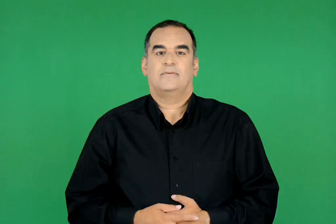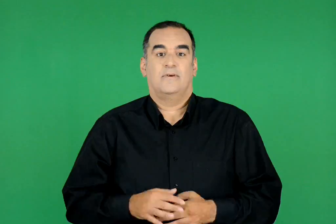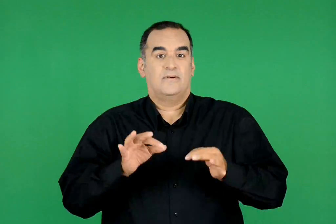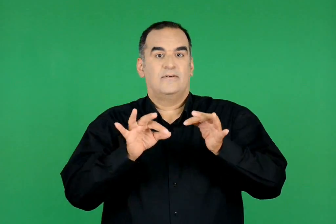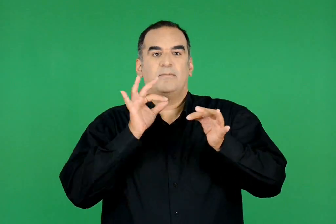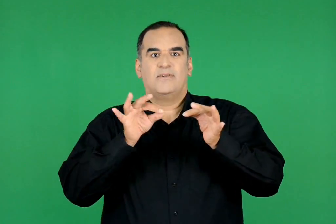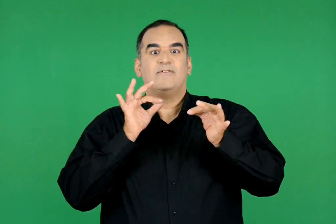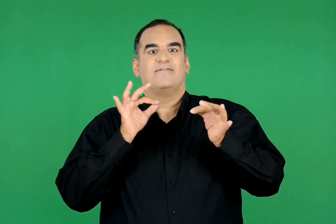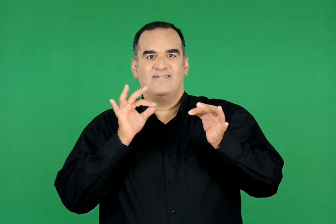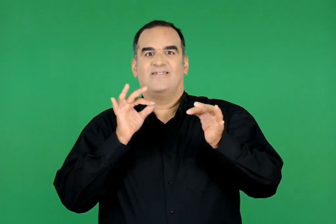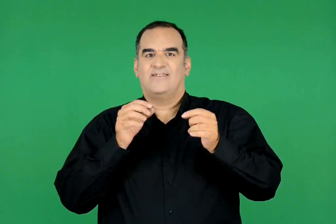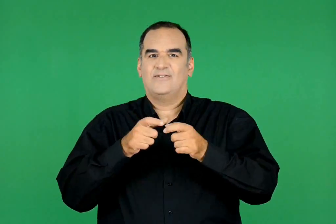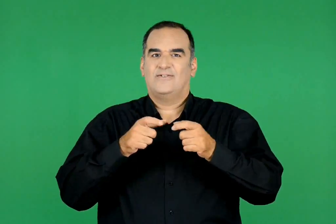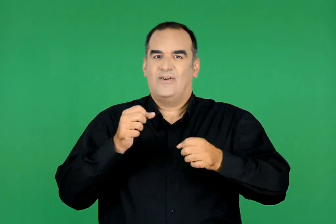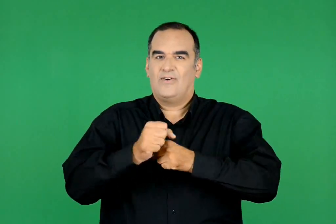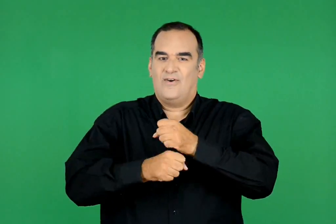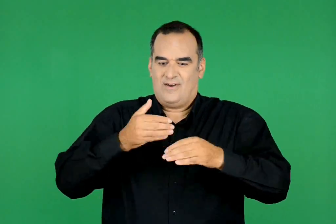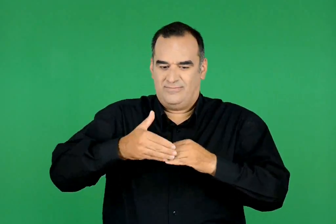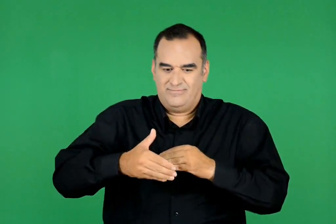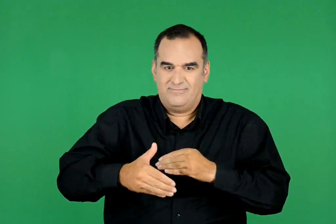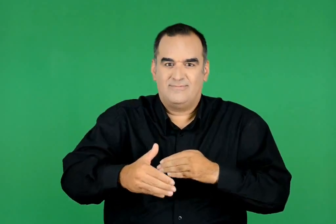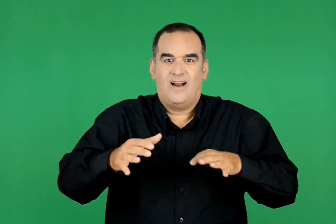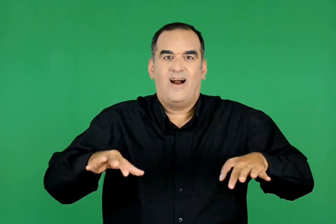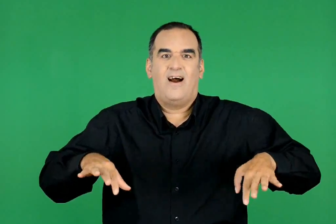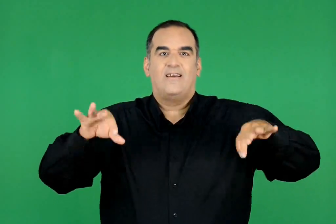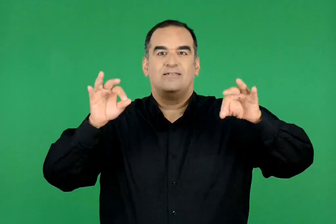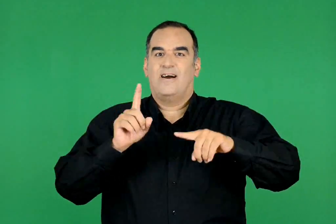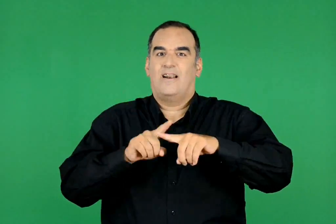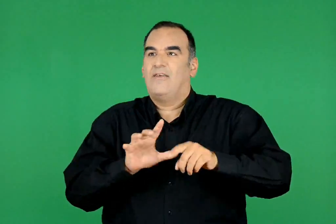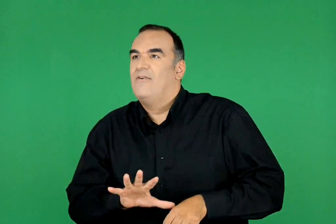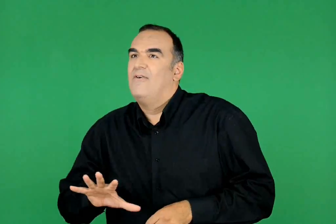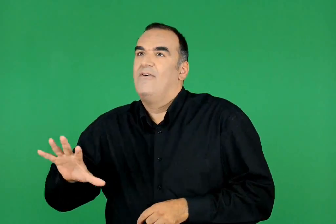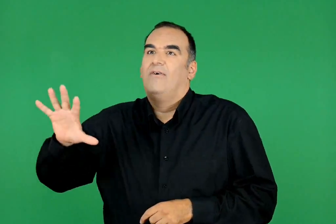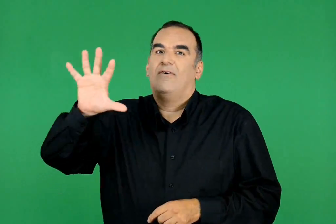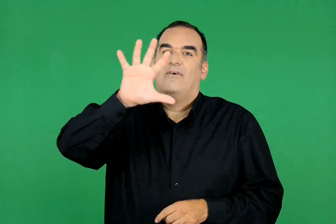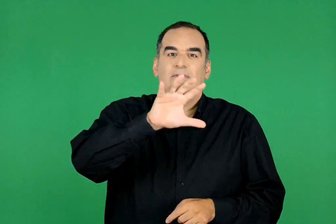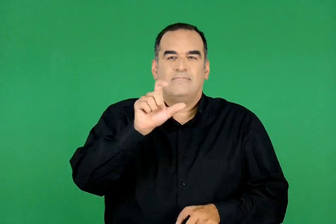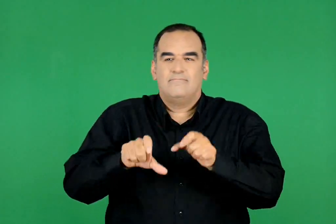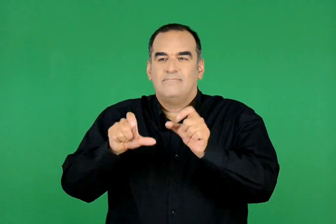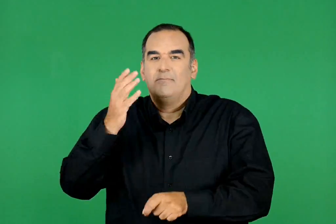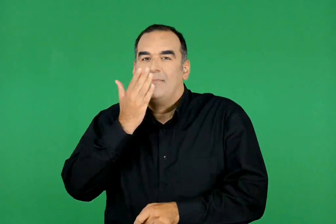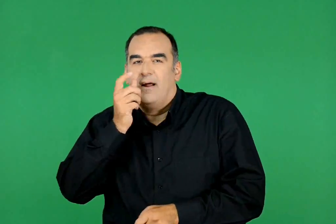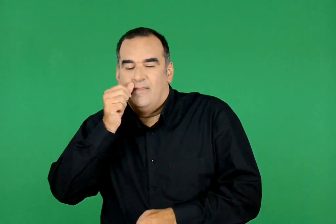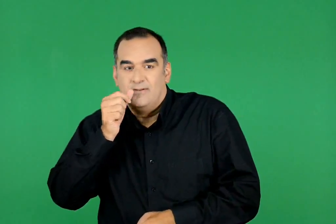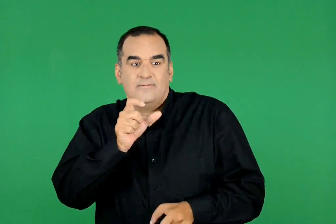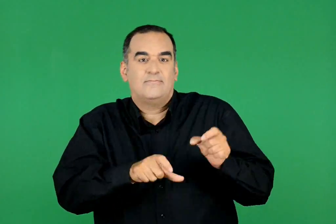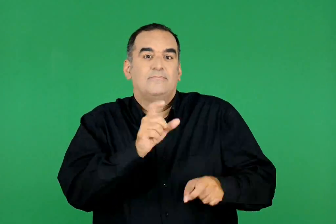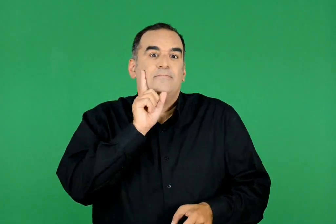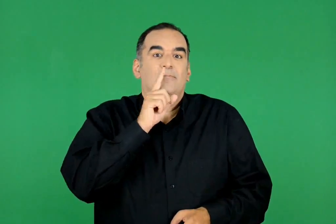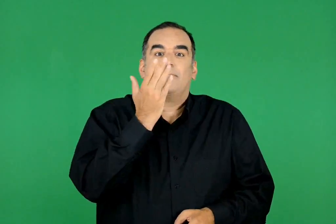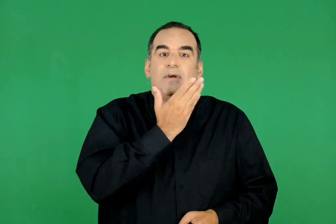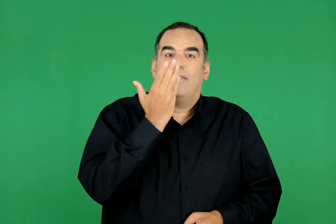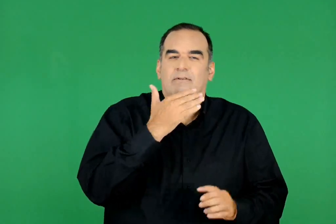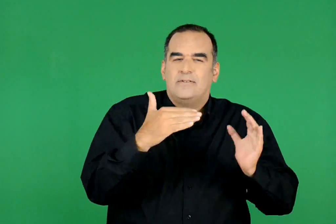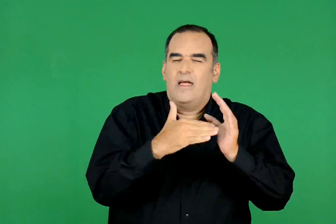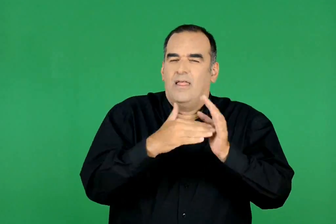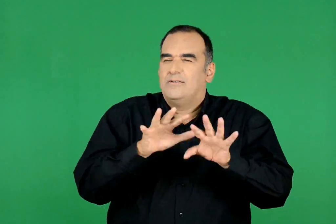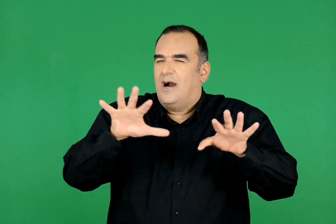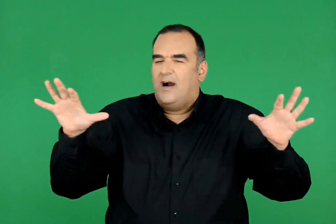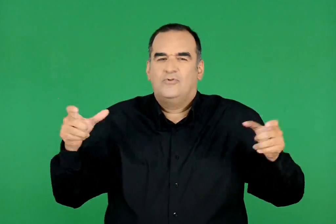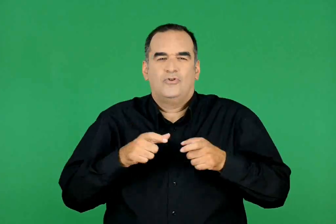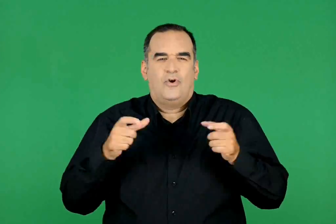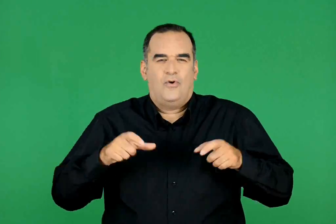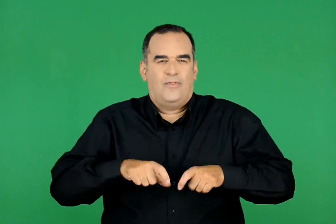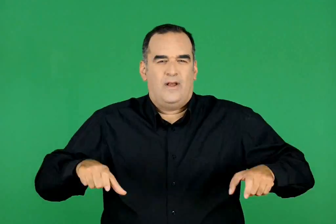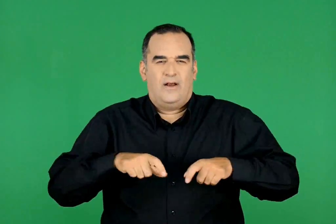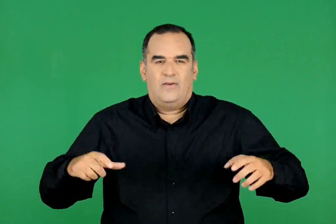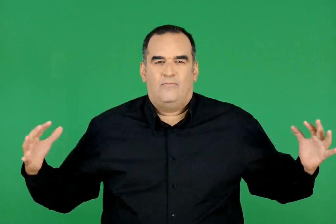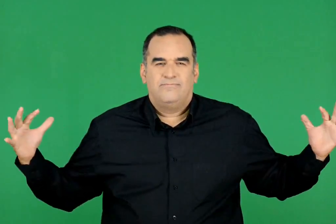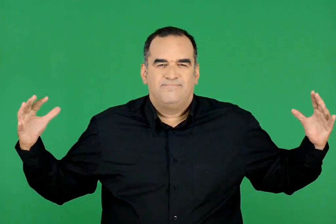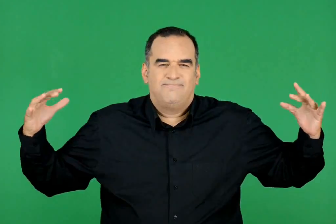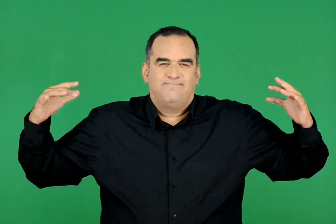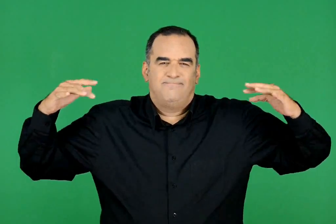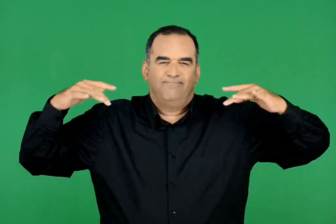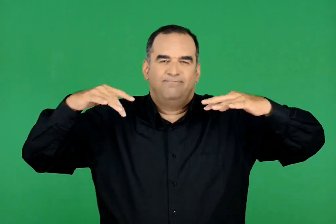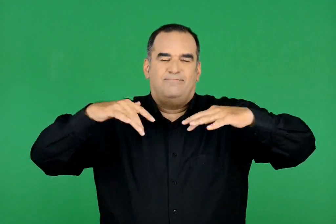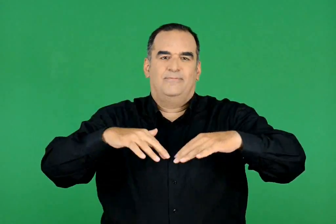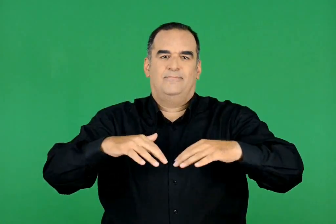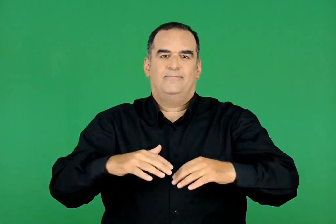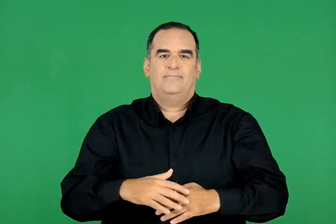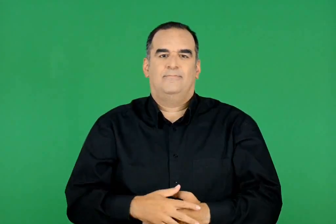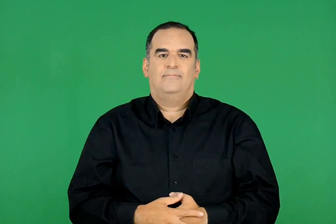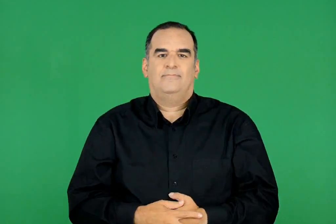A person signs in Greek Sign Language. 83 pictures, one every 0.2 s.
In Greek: σεπτέμβριος μια καινούρια σχολική χρονιά αρχίζει και χιλιάδες μαθητές και μαθήτριες σε όλη την ελλάδα ξαναγυρίζουν στα θρανία τους
